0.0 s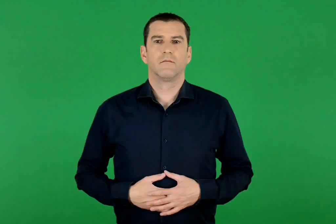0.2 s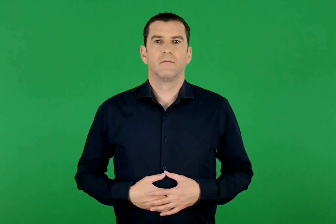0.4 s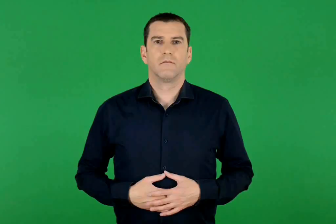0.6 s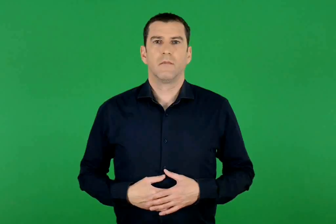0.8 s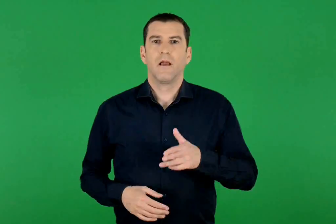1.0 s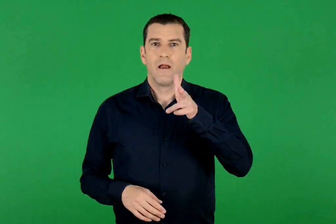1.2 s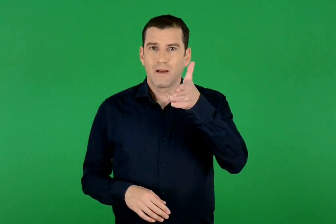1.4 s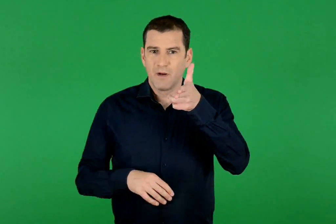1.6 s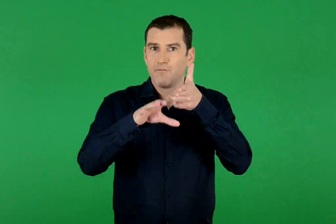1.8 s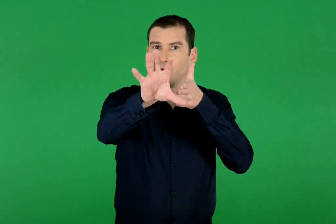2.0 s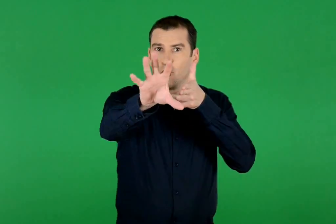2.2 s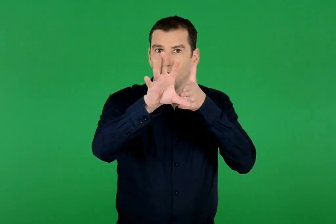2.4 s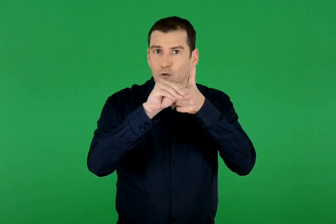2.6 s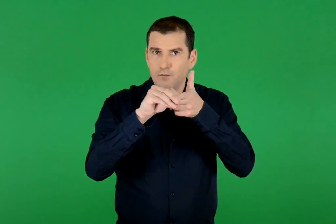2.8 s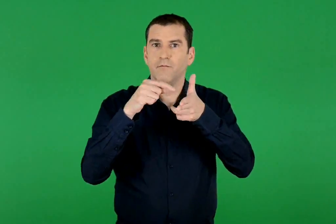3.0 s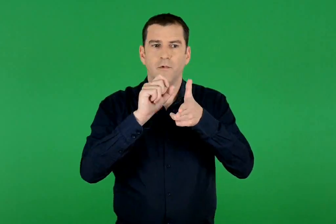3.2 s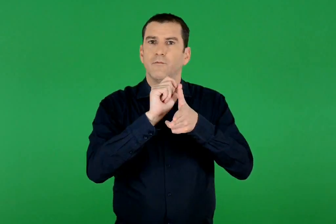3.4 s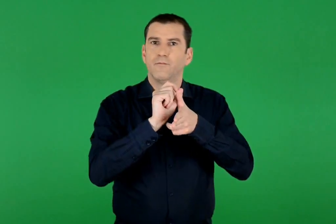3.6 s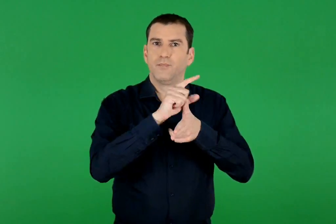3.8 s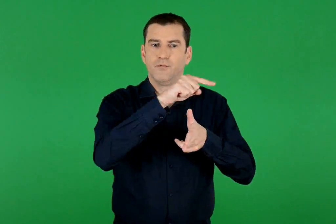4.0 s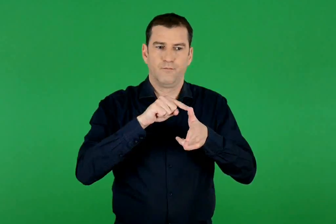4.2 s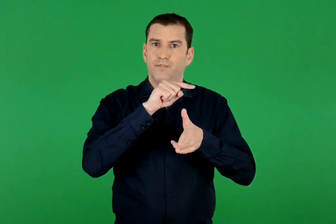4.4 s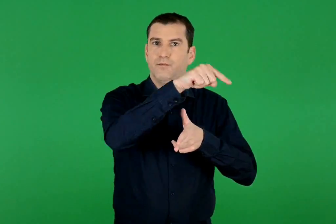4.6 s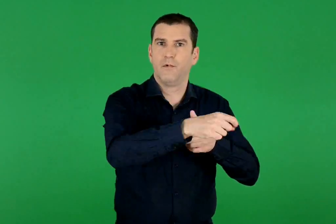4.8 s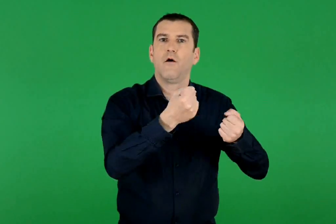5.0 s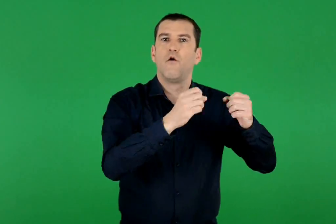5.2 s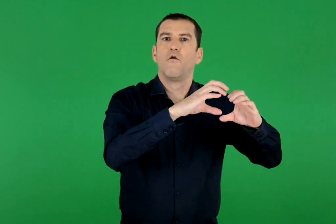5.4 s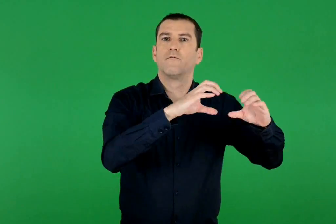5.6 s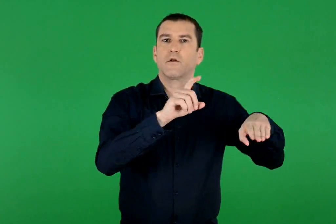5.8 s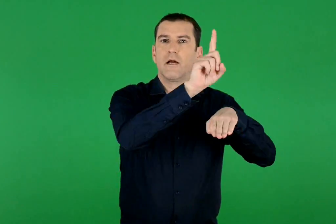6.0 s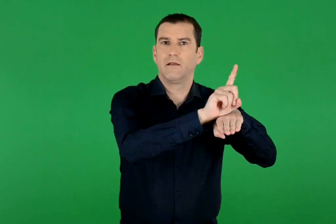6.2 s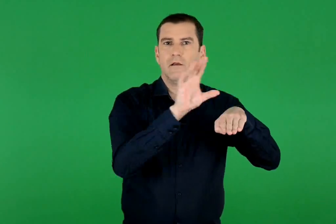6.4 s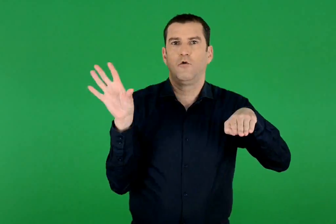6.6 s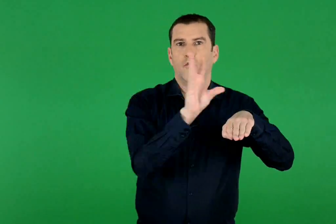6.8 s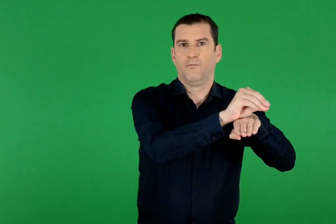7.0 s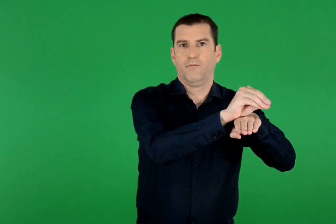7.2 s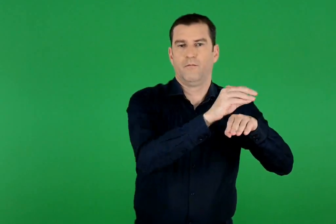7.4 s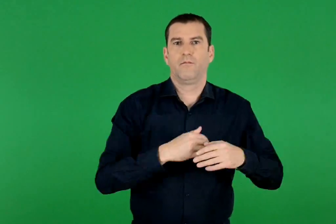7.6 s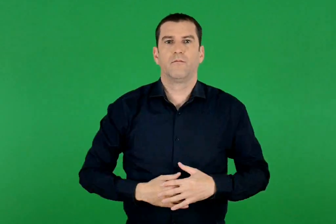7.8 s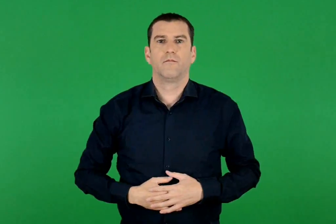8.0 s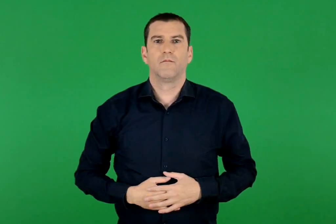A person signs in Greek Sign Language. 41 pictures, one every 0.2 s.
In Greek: η εικόνα από την τηλεοπτική κάμερα πηγαίνει στο φορτηγάκι του τηλεοπτικού σταθμού
